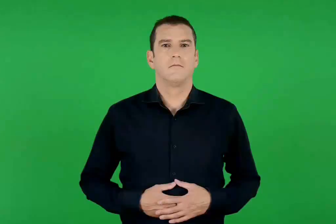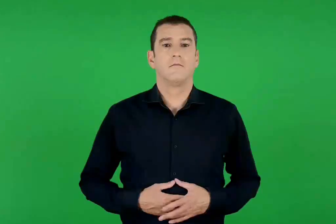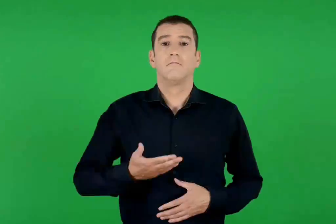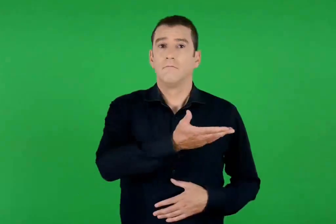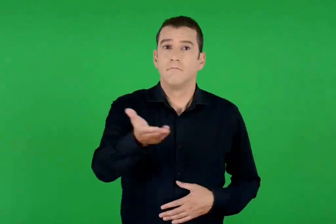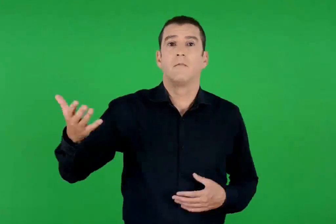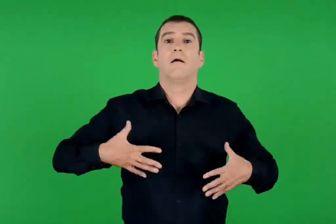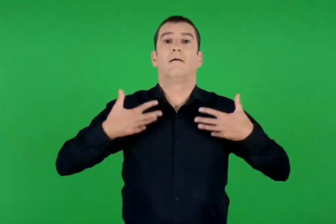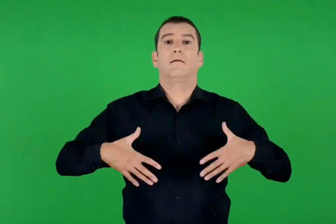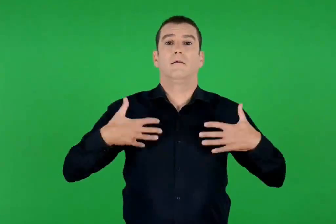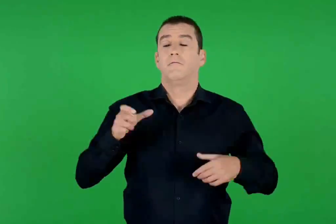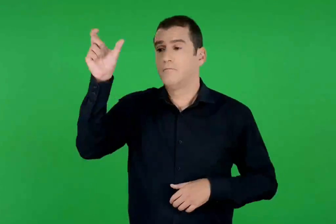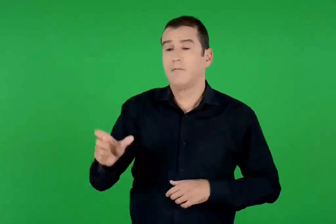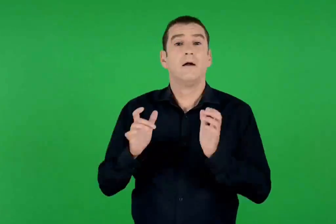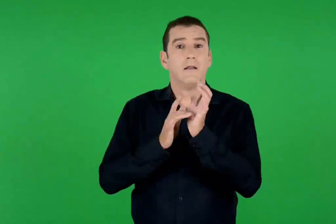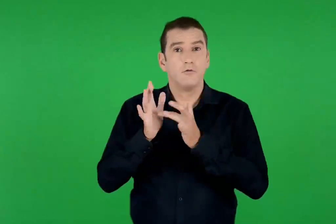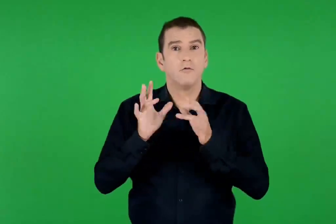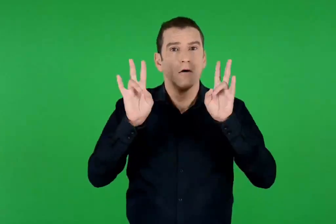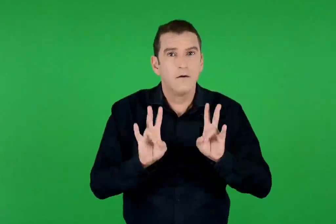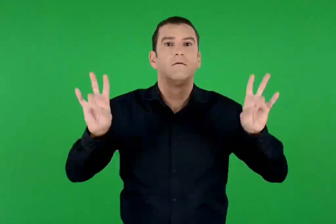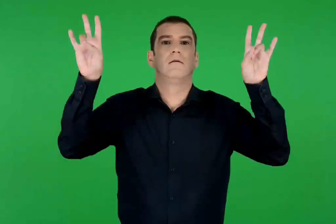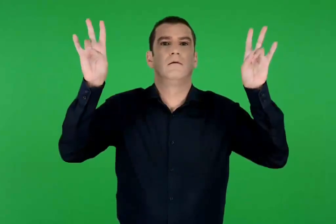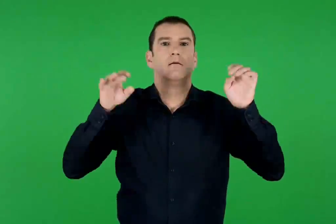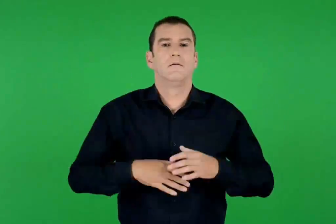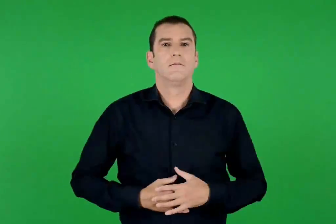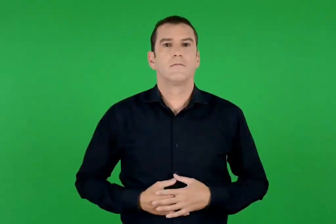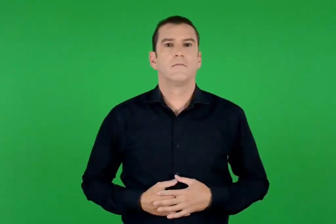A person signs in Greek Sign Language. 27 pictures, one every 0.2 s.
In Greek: χαρείτε , ο χριστός αναστήθηκε
